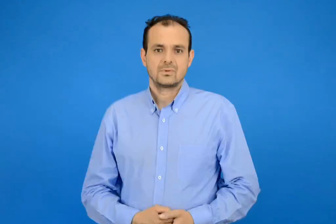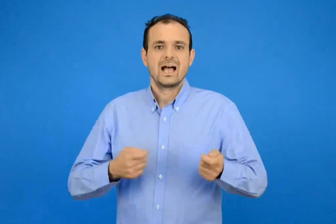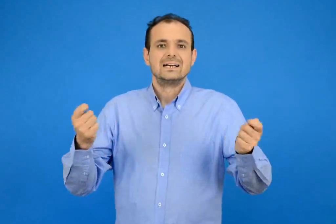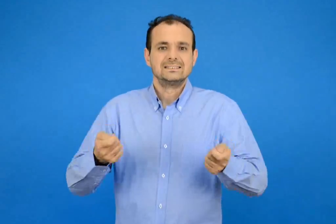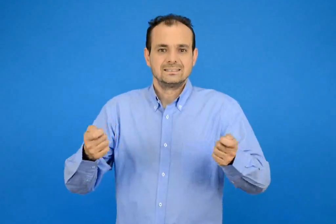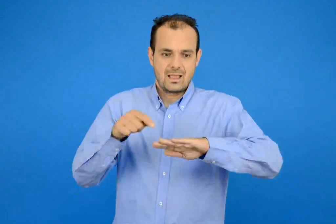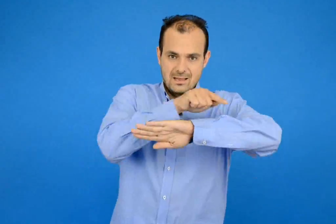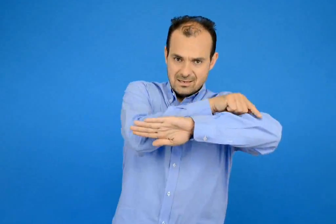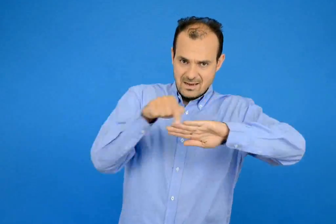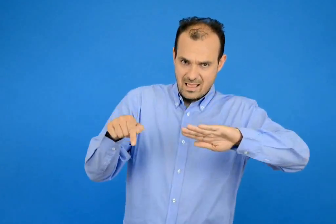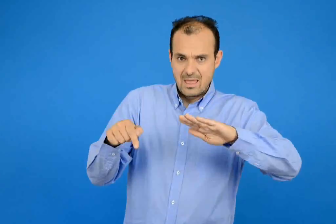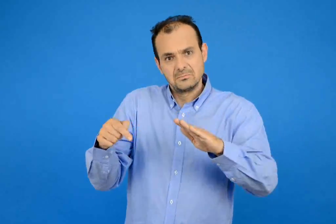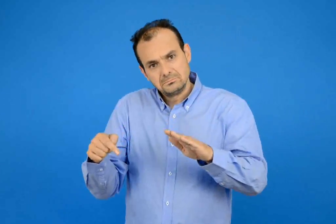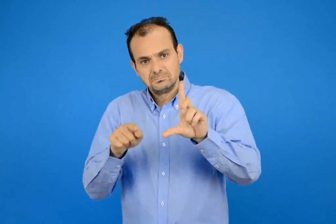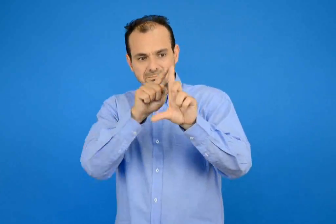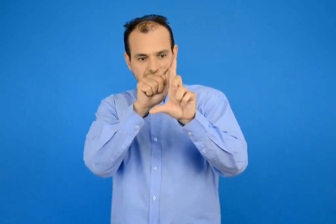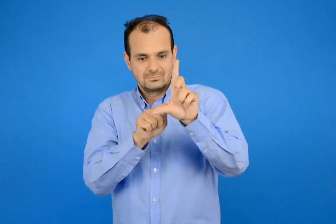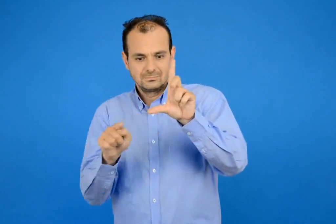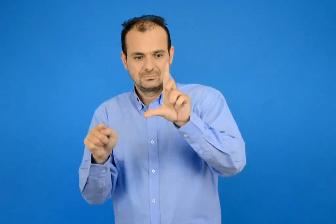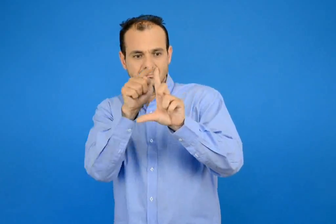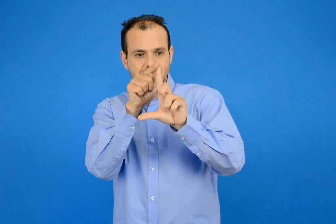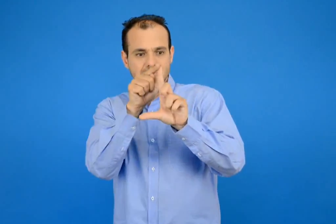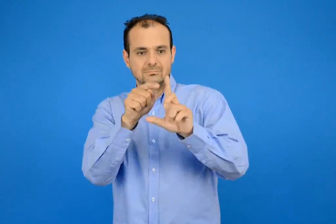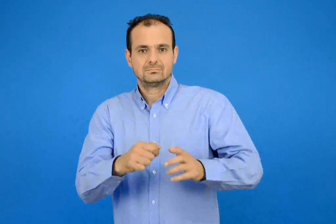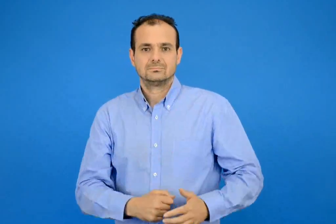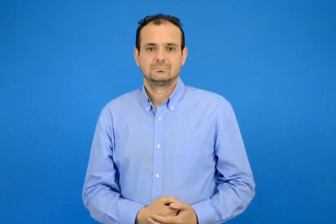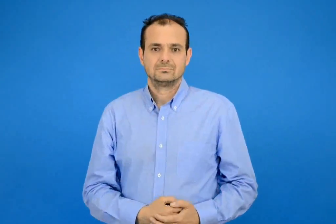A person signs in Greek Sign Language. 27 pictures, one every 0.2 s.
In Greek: χρήση χάρακα η γνώμονα
